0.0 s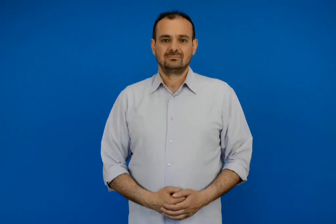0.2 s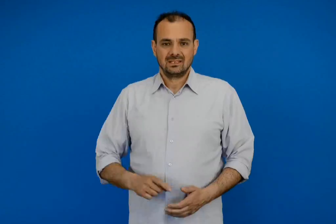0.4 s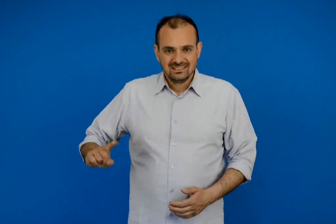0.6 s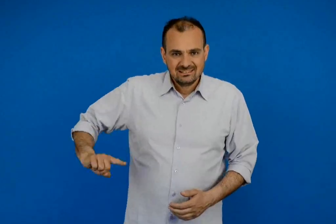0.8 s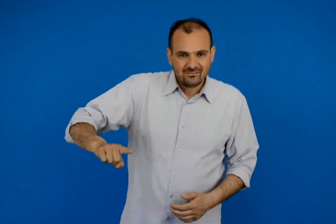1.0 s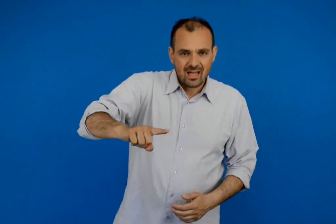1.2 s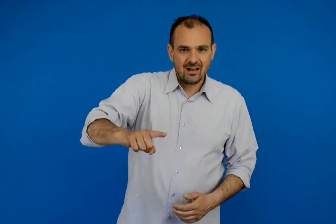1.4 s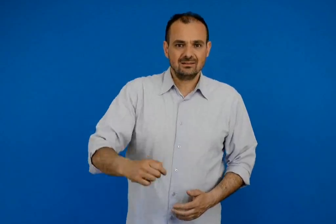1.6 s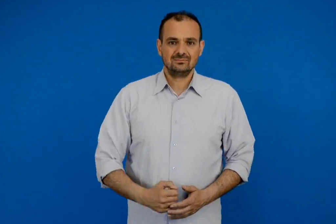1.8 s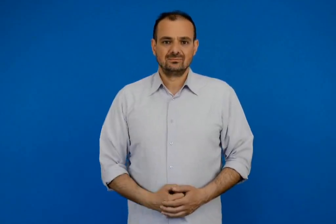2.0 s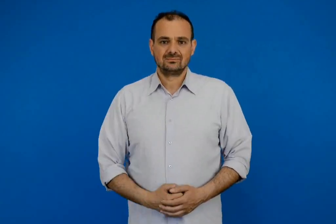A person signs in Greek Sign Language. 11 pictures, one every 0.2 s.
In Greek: σαύρα
